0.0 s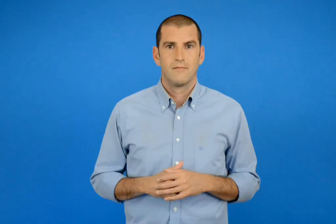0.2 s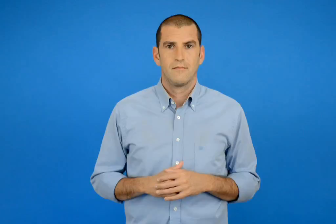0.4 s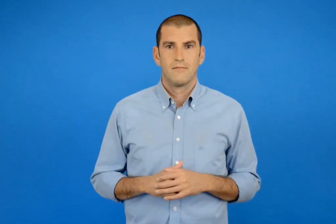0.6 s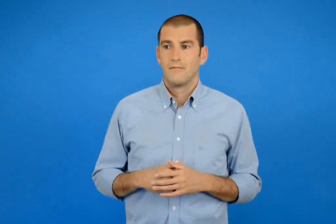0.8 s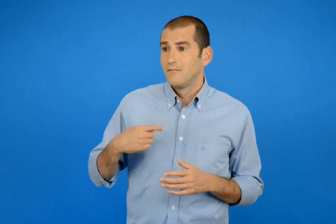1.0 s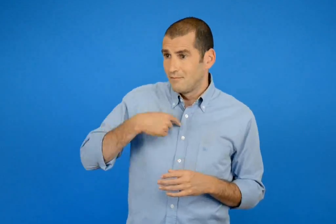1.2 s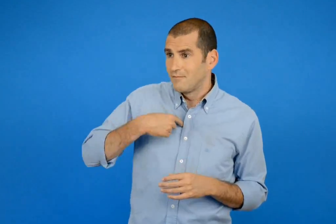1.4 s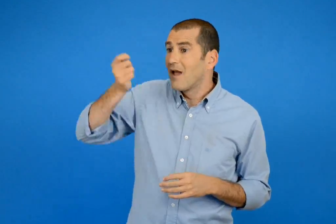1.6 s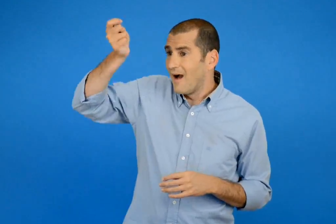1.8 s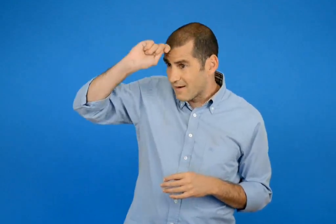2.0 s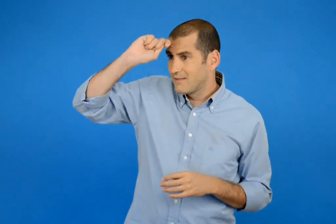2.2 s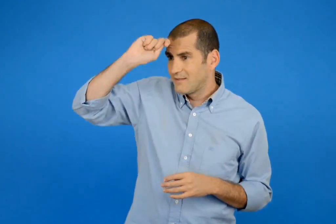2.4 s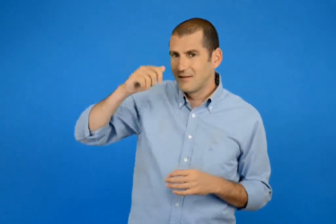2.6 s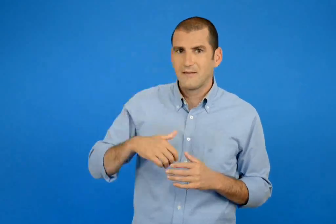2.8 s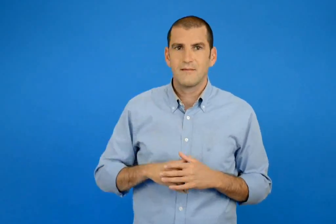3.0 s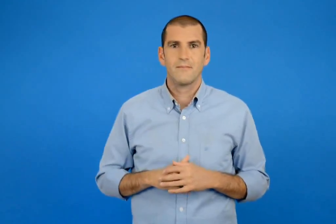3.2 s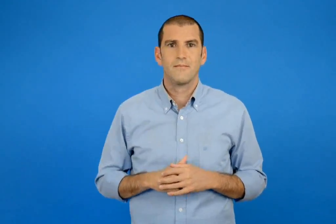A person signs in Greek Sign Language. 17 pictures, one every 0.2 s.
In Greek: είμαι ο άρης
